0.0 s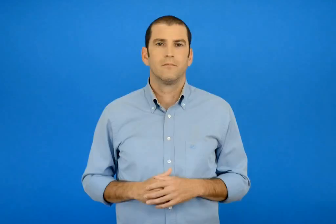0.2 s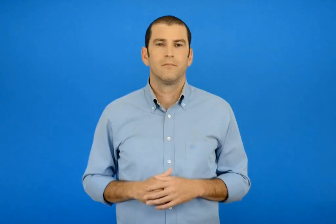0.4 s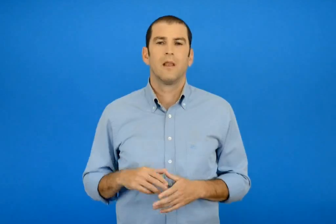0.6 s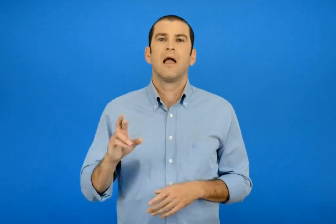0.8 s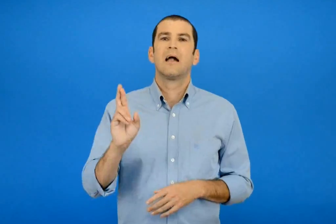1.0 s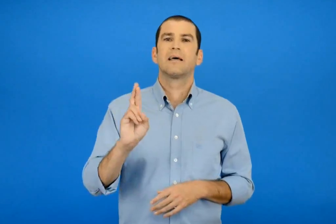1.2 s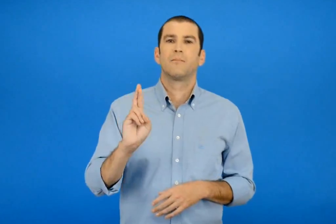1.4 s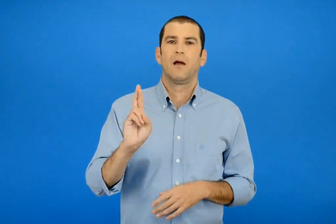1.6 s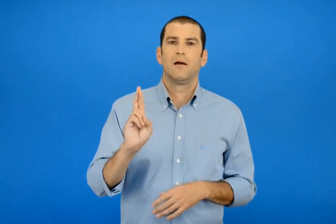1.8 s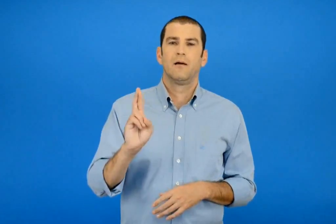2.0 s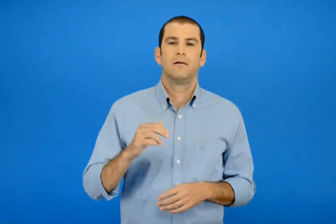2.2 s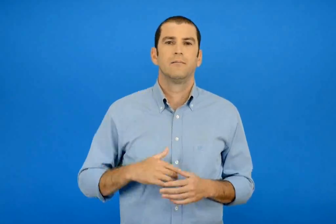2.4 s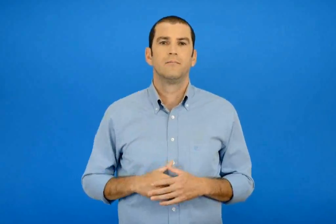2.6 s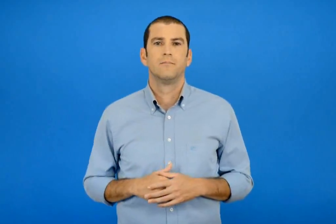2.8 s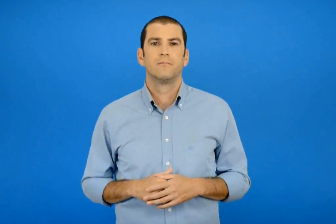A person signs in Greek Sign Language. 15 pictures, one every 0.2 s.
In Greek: ρήμα
